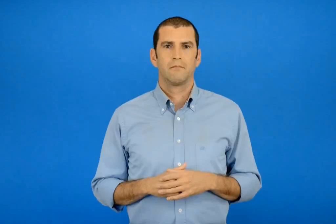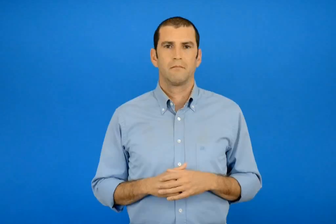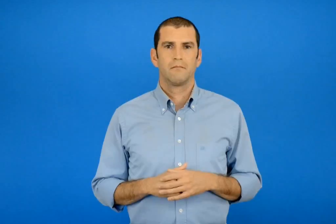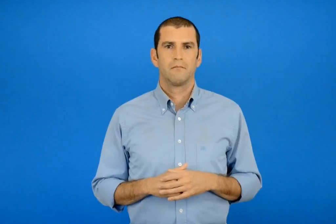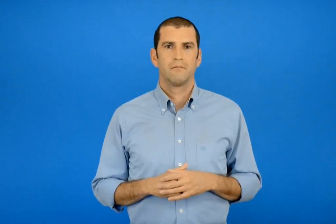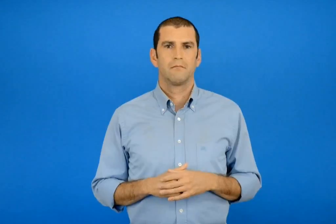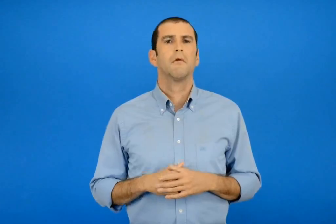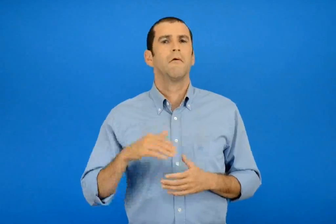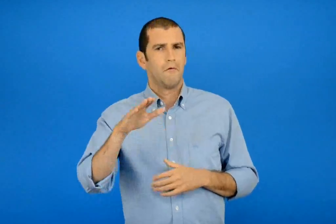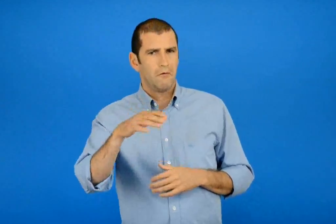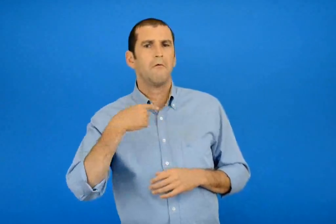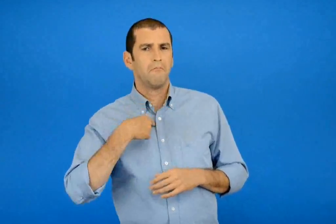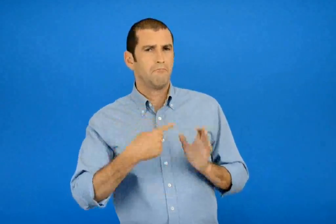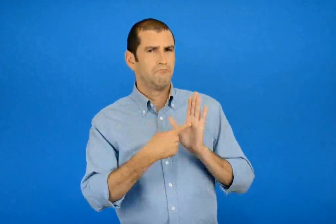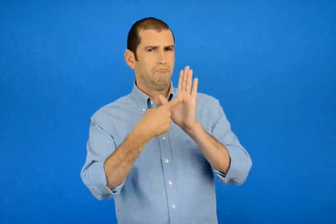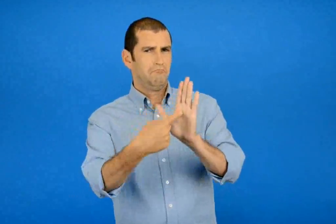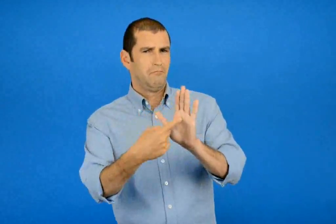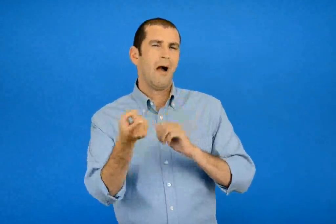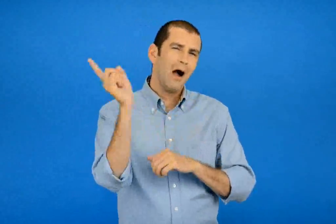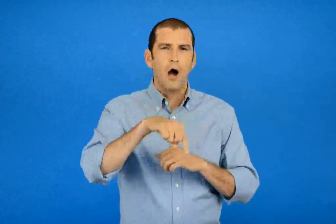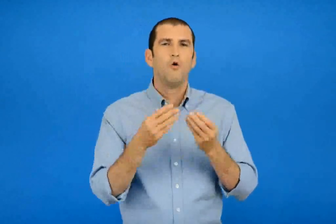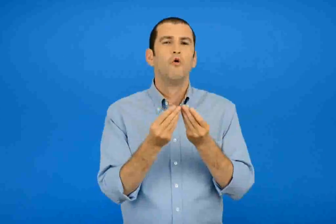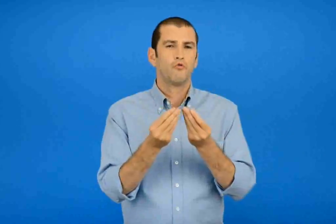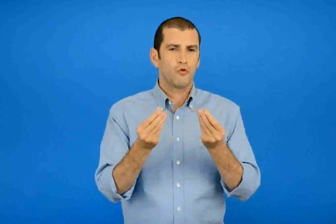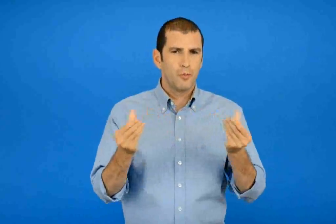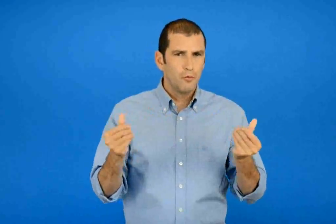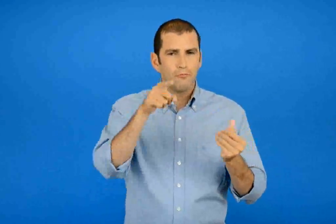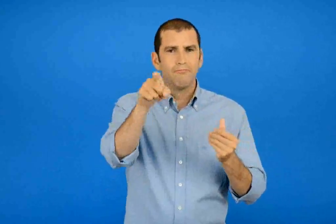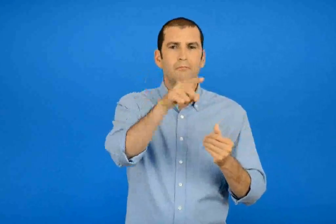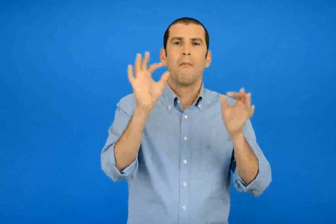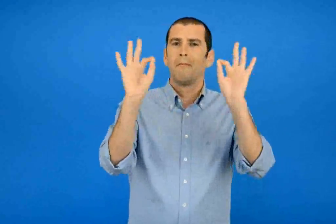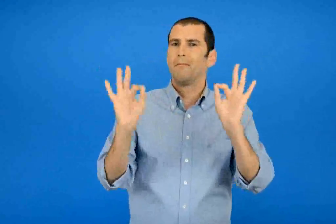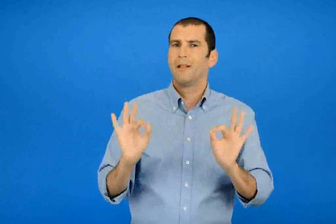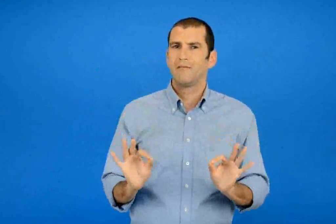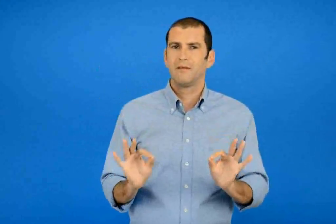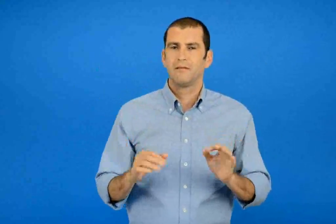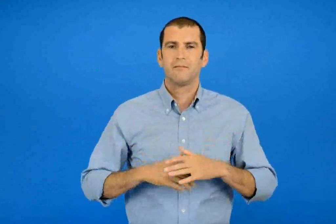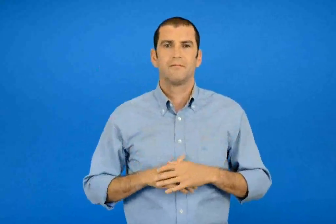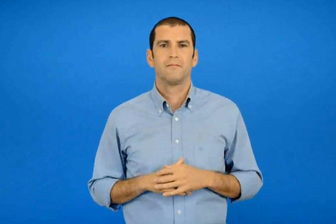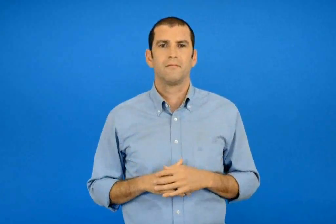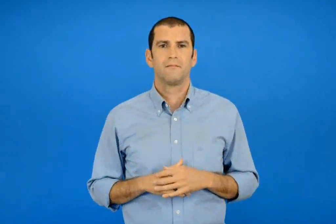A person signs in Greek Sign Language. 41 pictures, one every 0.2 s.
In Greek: θα σας δείξω όμως και έναν άλλο τρόπο για να περιγράφετε
